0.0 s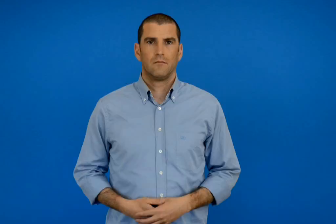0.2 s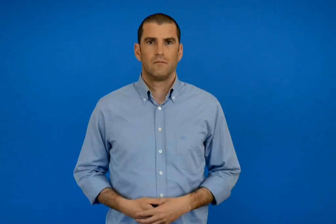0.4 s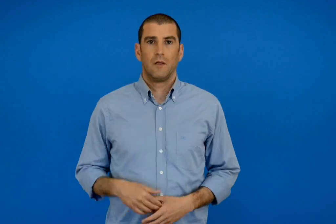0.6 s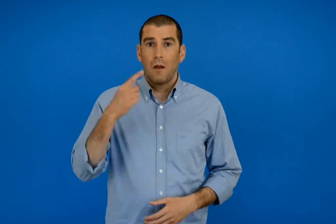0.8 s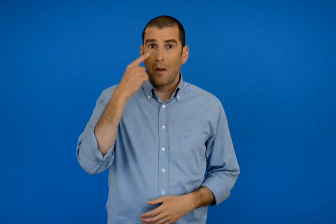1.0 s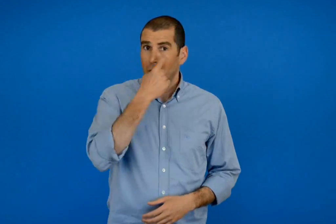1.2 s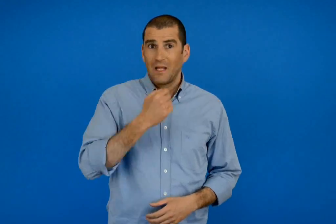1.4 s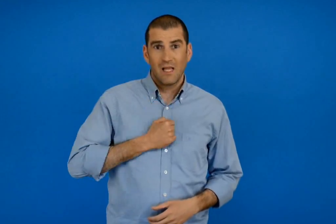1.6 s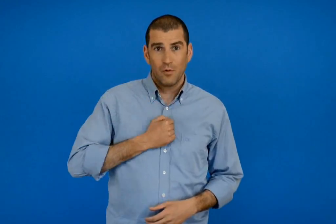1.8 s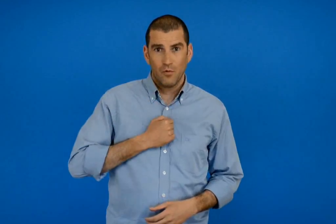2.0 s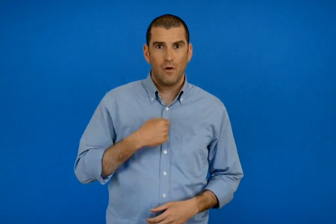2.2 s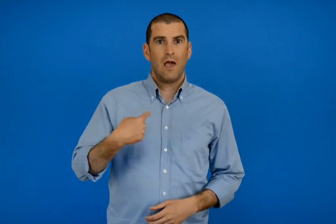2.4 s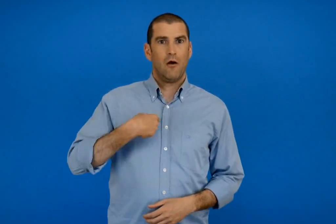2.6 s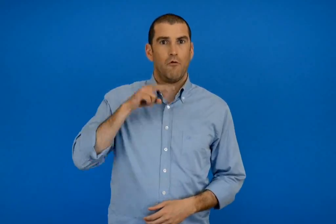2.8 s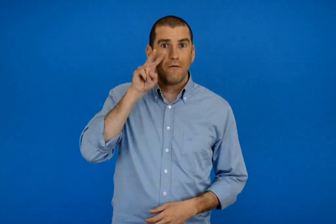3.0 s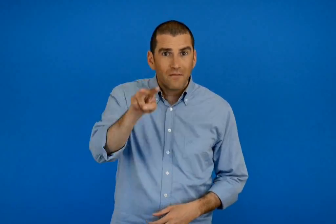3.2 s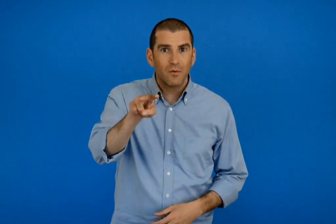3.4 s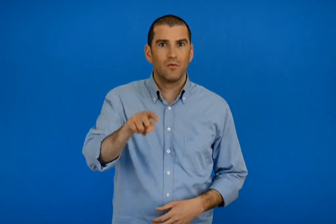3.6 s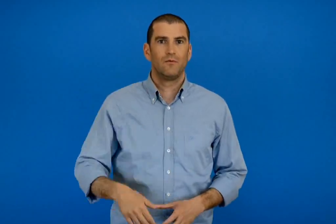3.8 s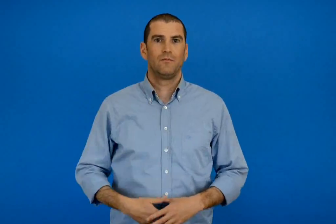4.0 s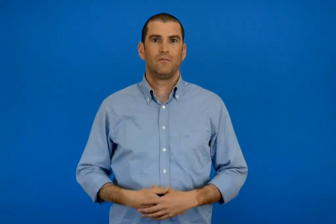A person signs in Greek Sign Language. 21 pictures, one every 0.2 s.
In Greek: με τα µάτια µου βλέπω
